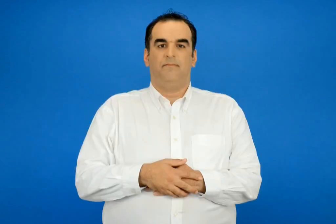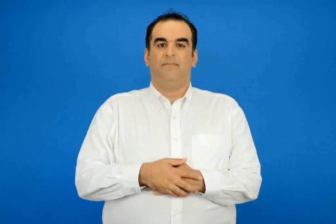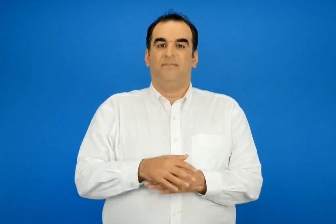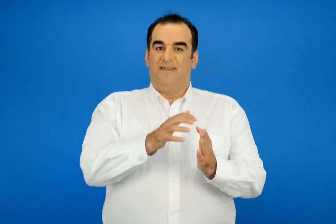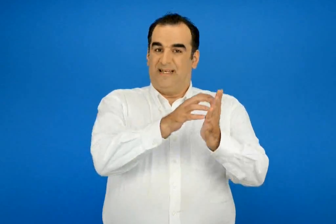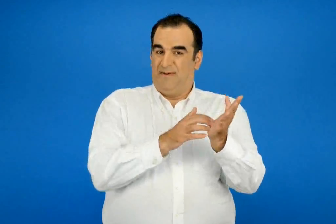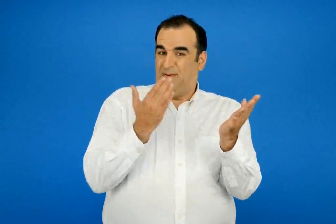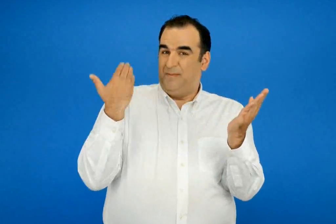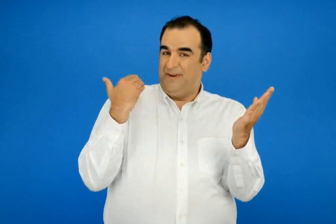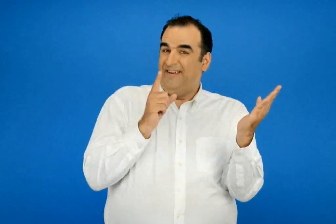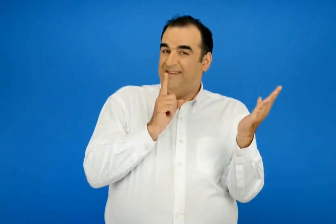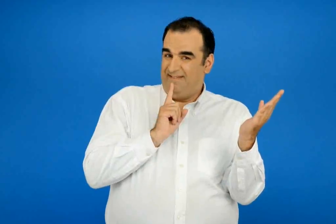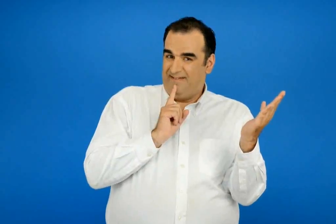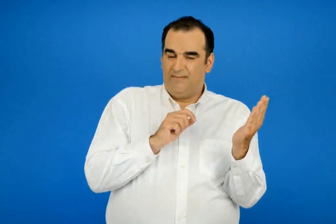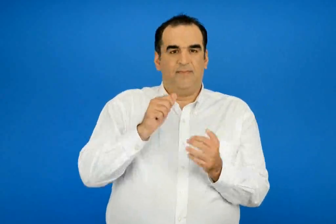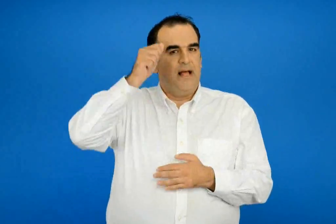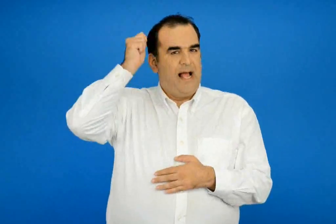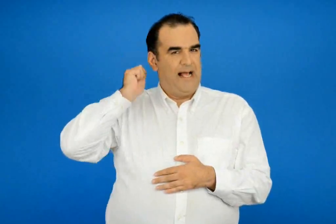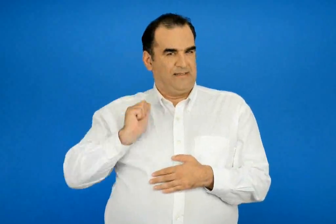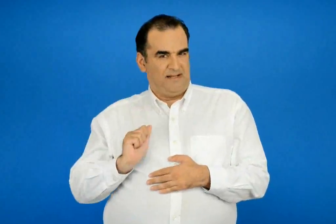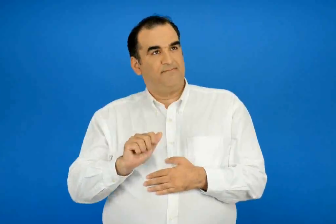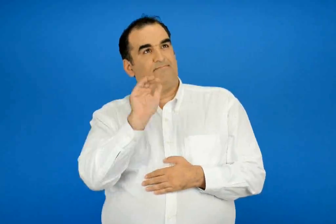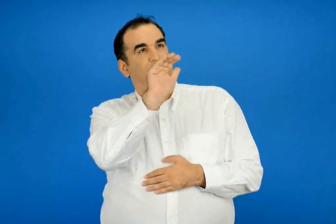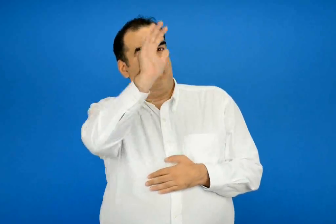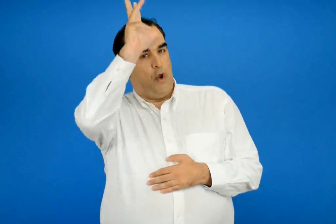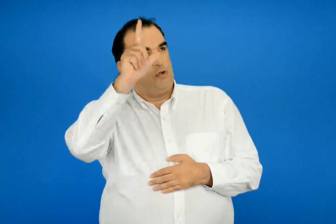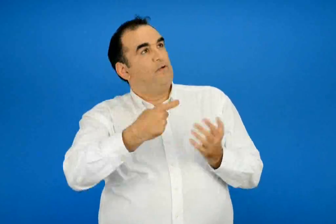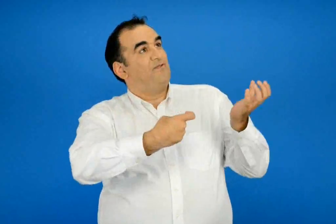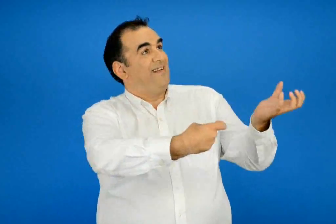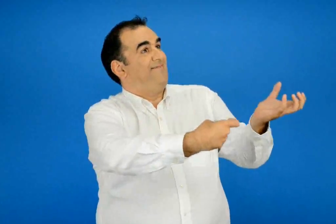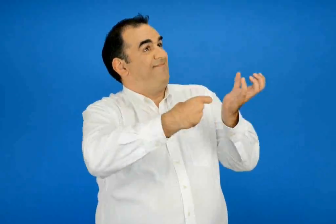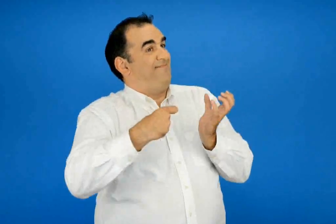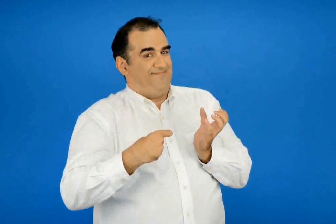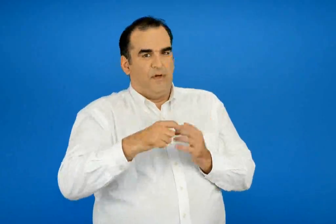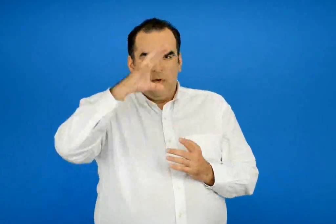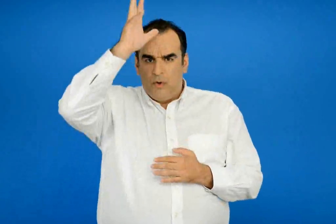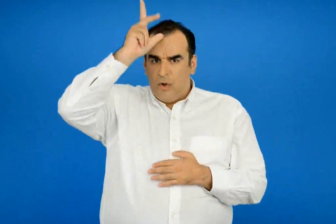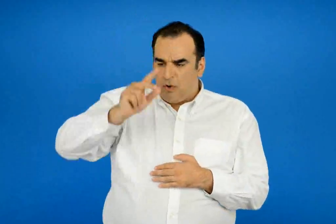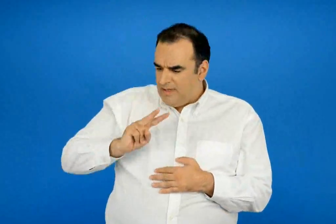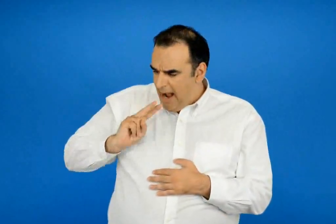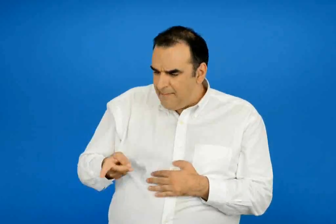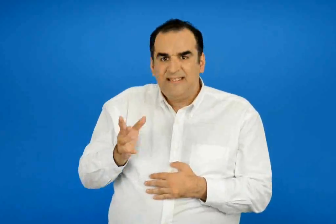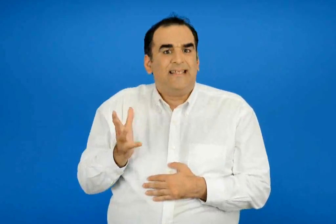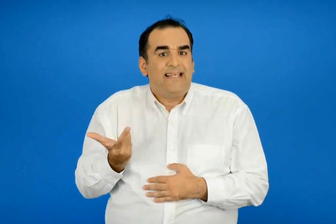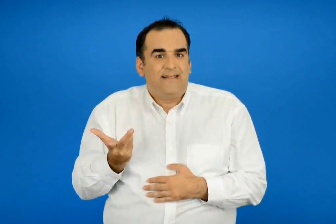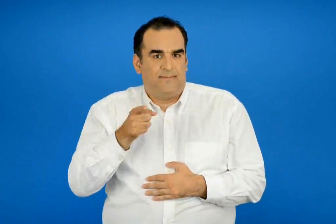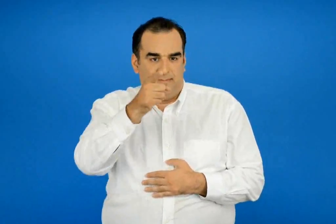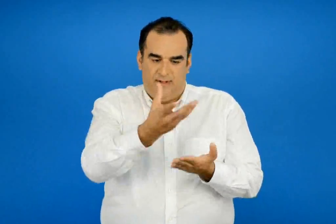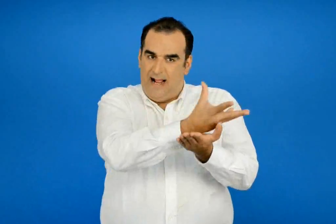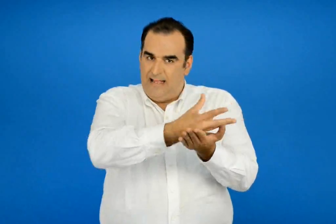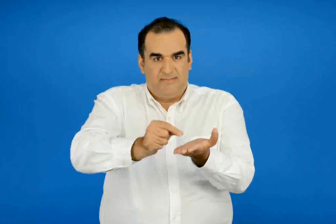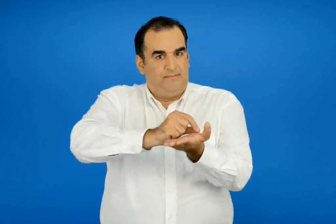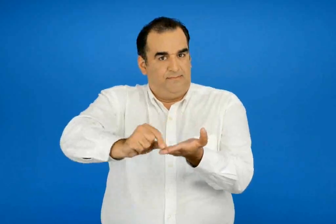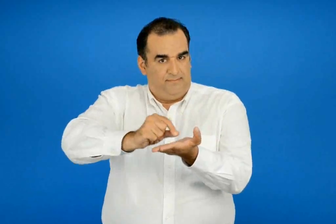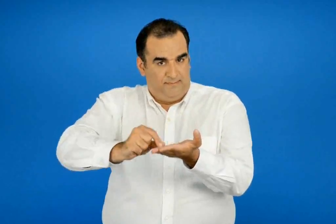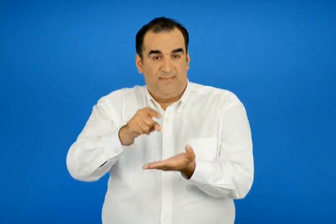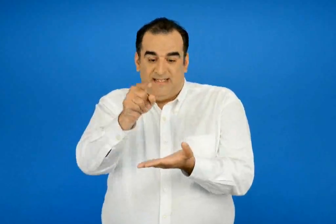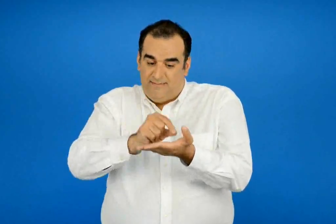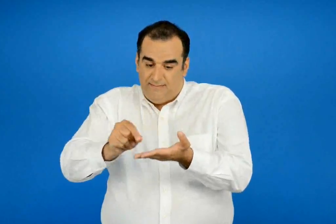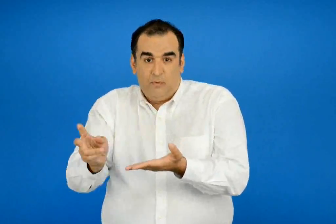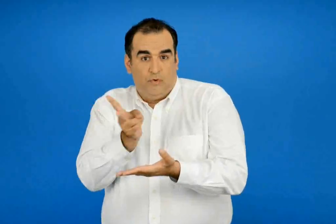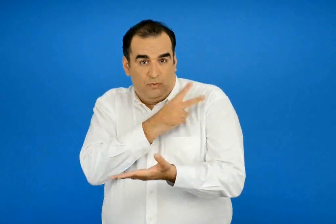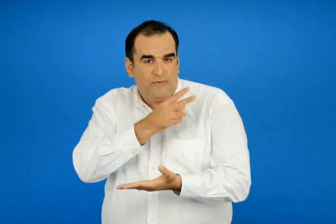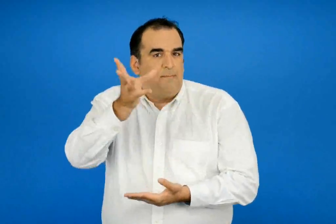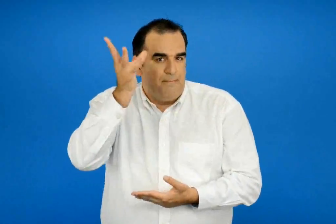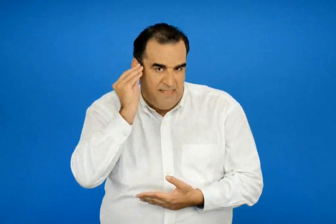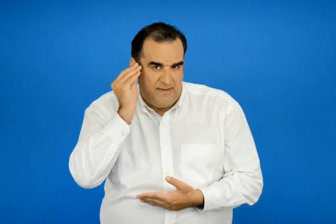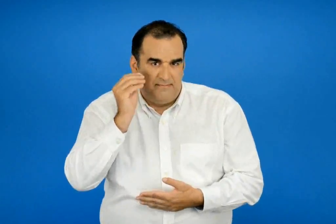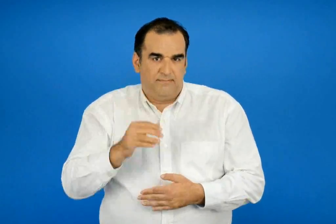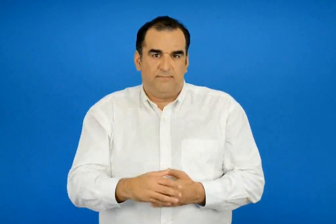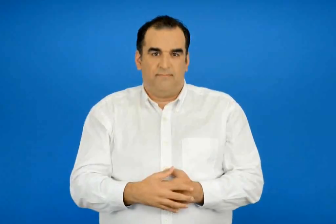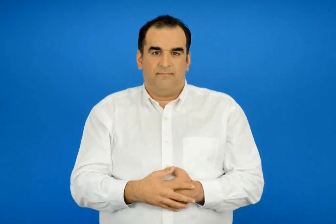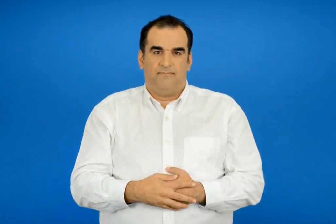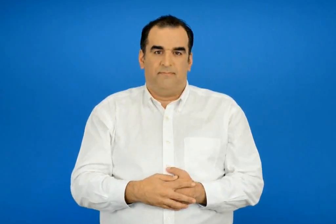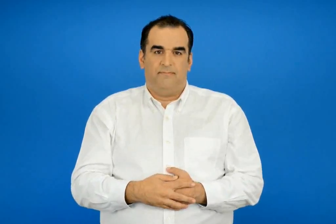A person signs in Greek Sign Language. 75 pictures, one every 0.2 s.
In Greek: από το προηγούμενο κείμενο αντίγραψε στο τετράδιο σου τι απάντησε ο κολοκοτρώνης στον ασημάκη όταν ο μικρός του ζήτησε ντουφέκι και μαθέ να το γράφεις σωστά
